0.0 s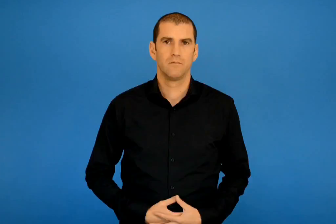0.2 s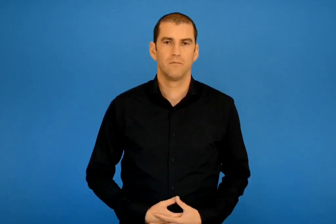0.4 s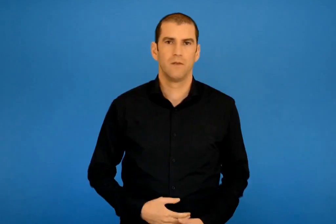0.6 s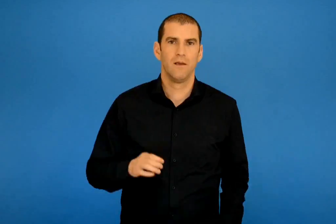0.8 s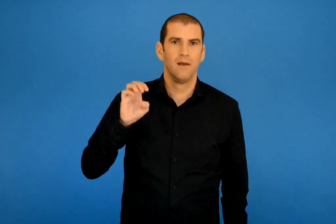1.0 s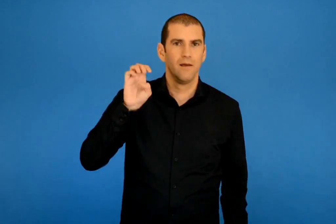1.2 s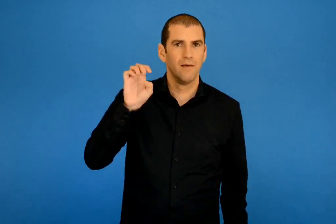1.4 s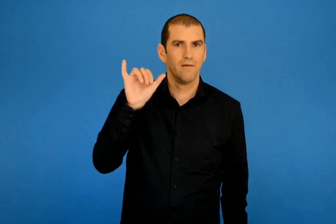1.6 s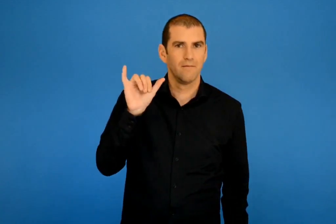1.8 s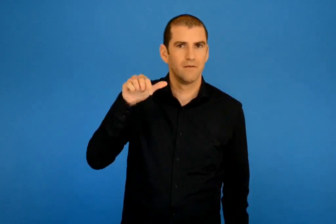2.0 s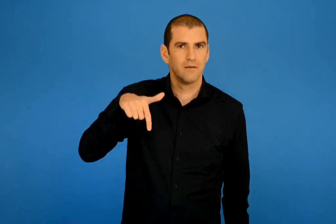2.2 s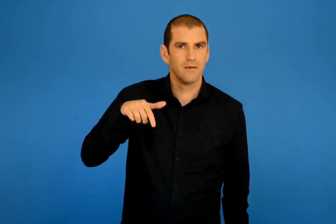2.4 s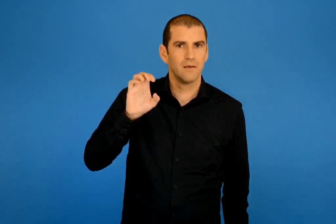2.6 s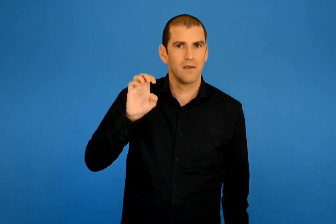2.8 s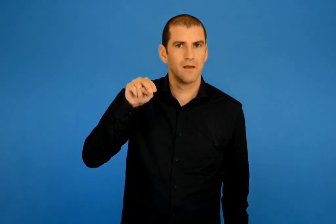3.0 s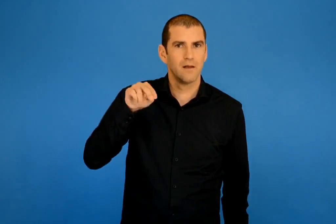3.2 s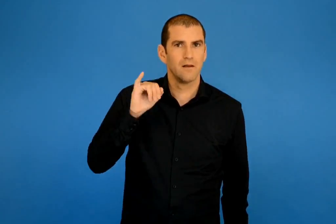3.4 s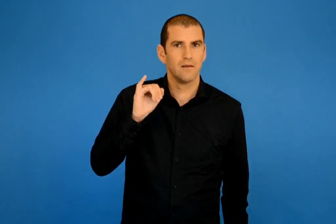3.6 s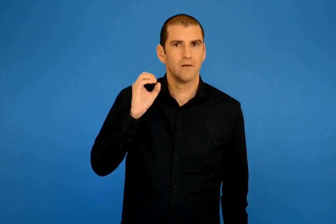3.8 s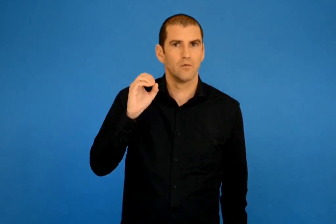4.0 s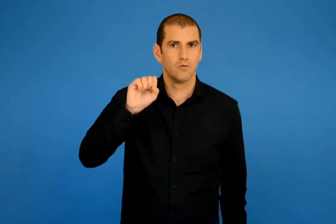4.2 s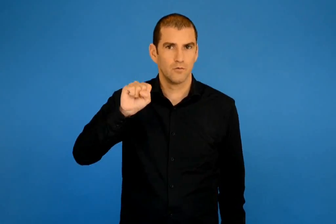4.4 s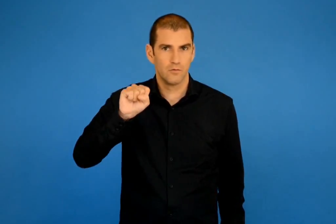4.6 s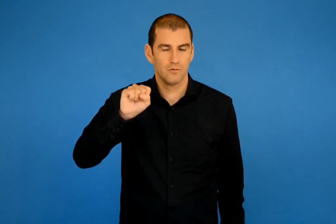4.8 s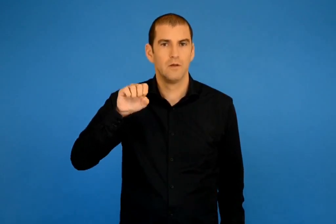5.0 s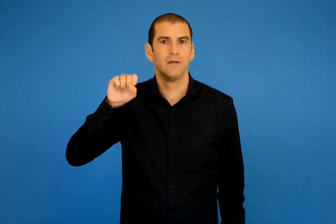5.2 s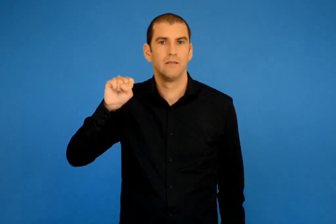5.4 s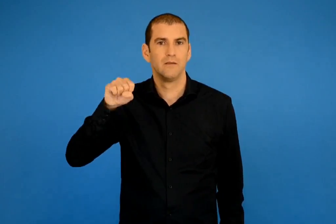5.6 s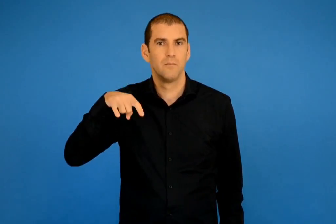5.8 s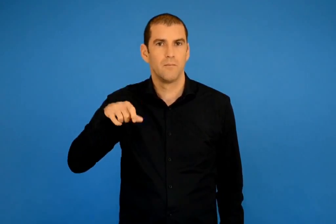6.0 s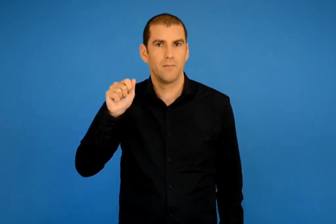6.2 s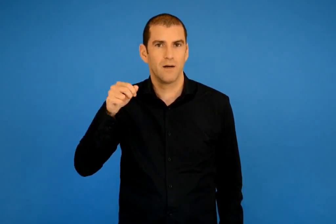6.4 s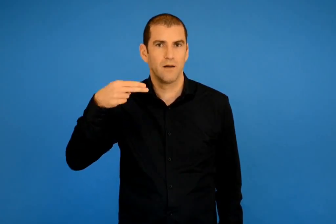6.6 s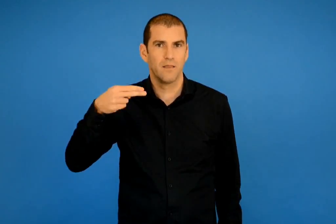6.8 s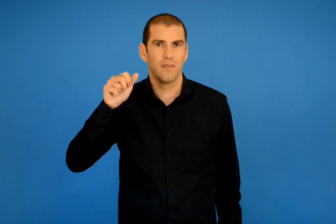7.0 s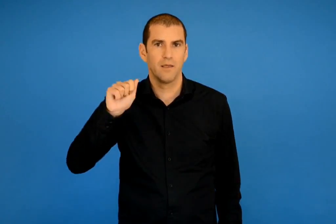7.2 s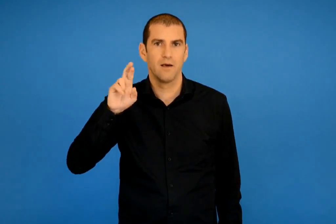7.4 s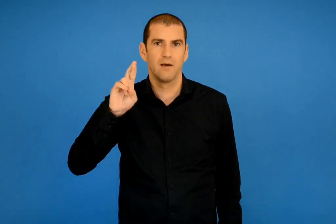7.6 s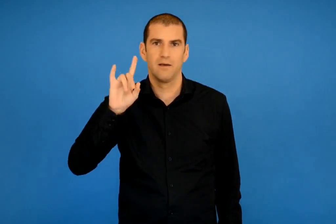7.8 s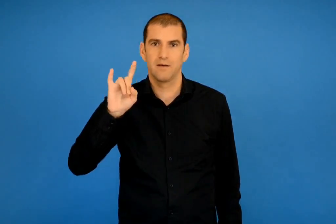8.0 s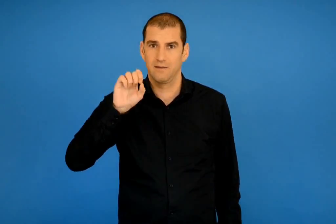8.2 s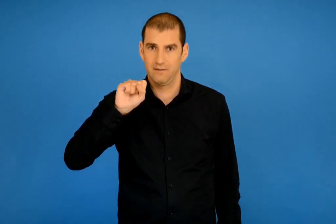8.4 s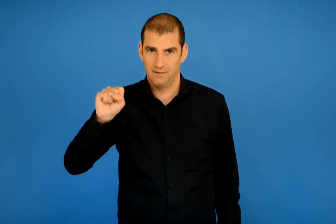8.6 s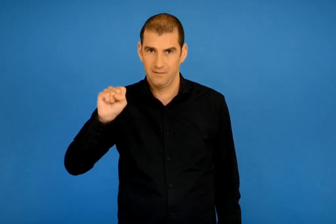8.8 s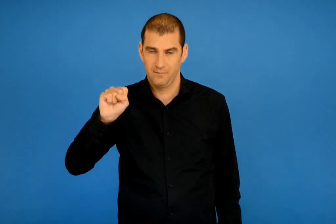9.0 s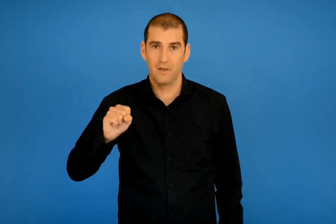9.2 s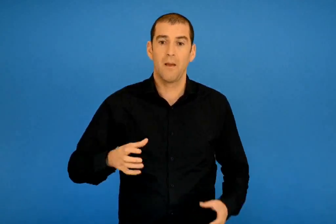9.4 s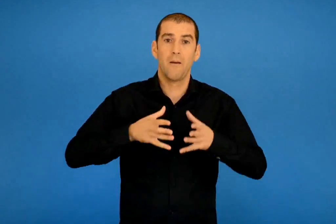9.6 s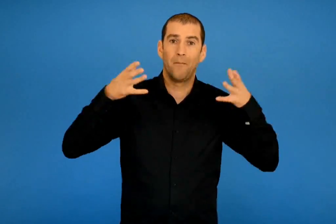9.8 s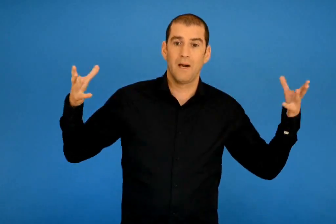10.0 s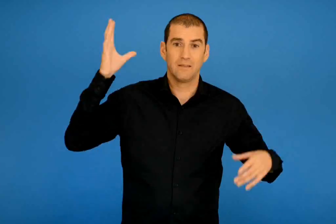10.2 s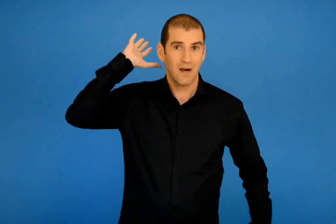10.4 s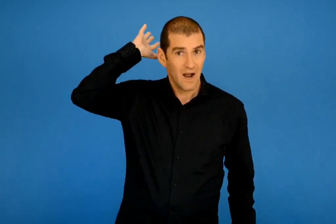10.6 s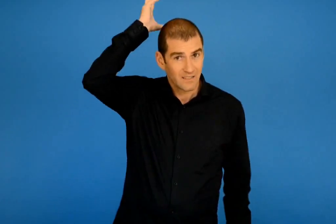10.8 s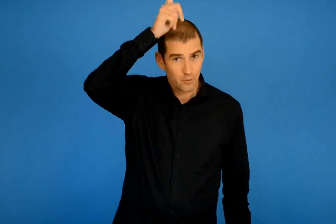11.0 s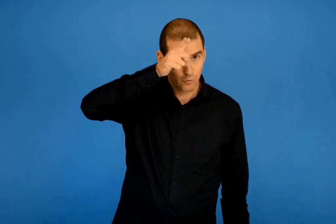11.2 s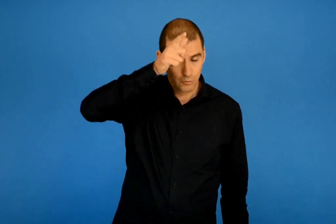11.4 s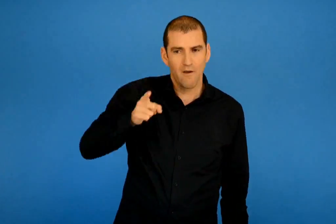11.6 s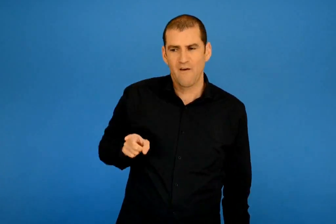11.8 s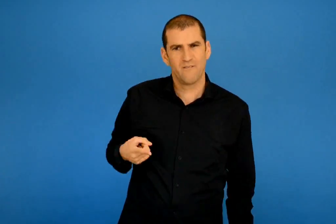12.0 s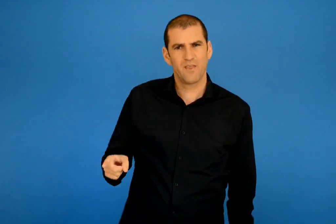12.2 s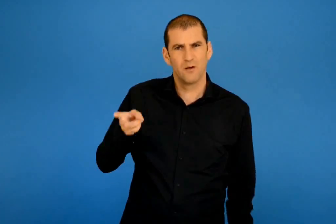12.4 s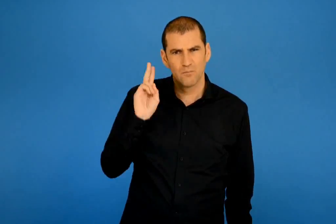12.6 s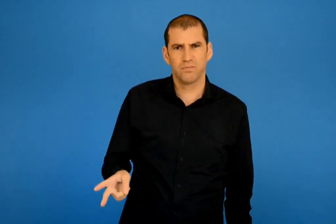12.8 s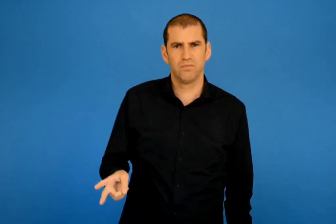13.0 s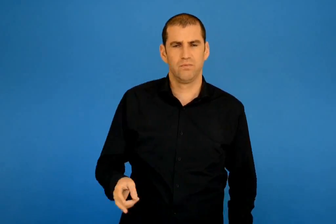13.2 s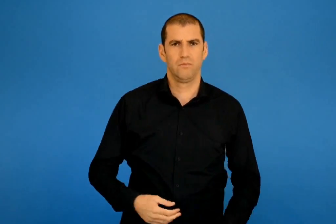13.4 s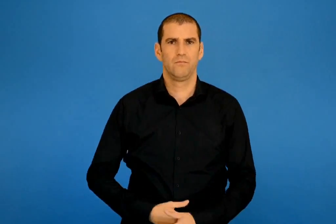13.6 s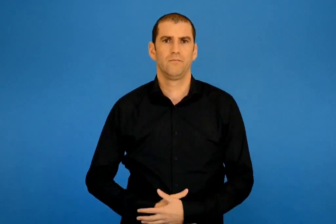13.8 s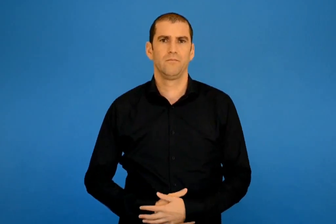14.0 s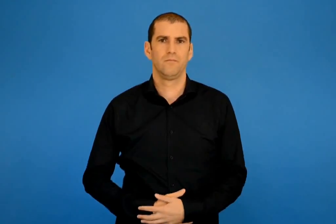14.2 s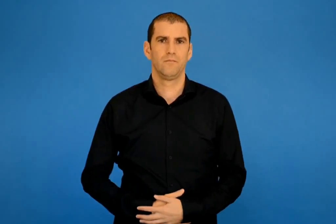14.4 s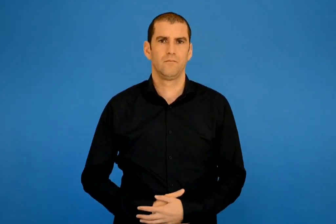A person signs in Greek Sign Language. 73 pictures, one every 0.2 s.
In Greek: ευγένιος σπαθάρης ο μέγας αλέξανδρος και το καταραμένο φίδι
